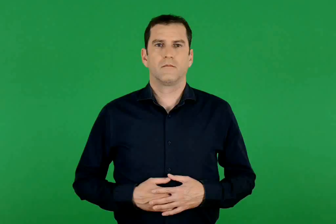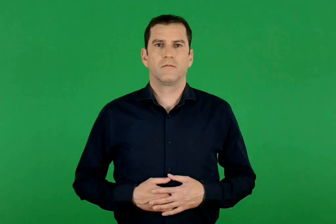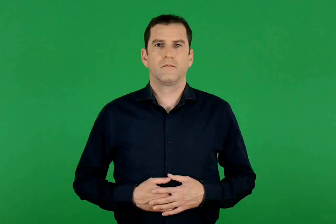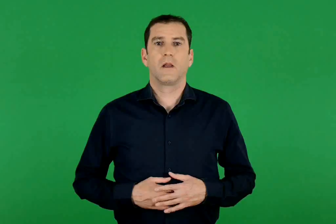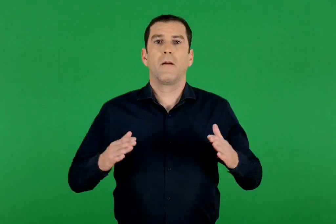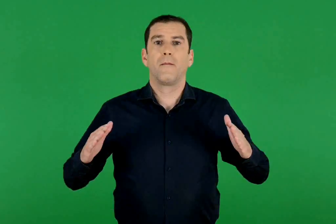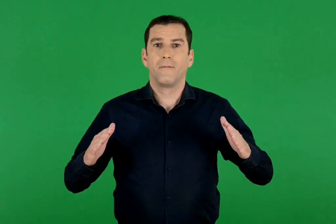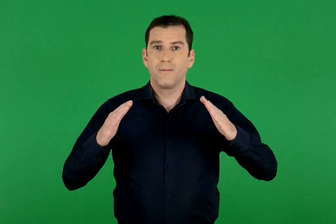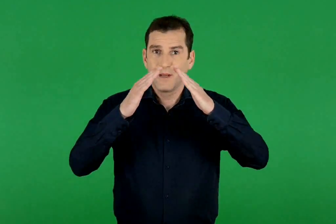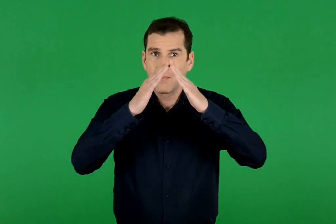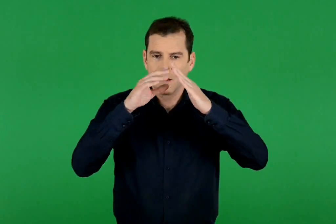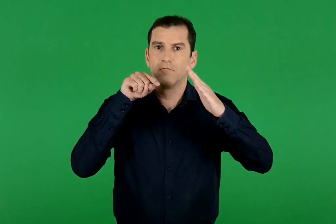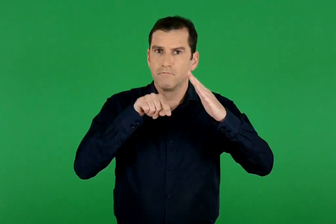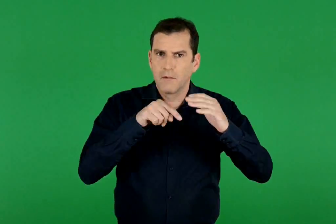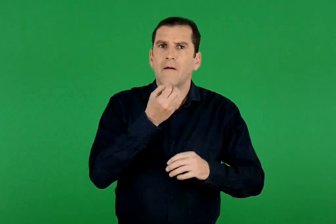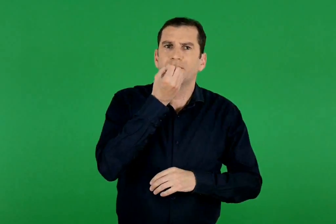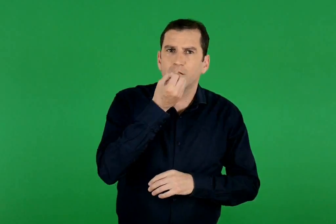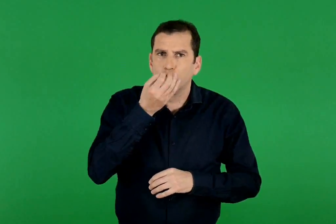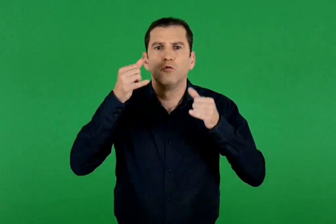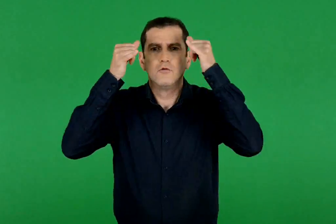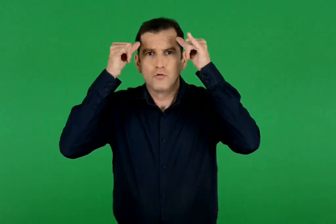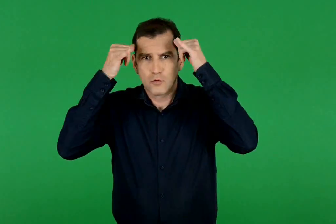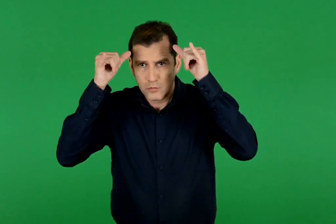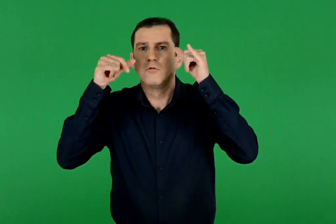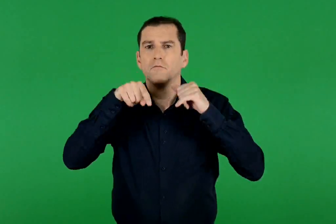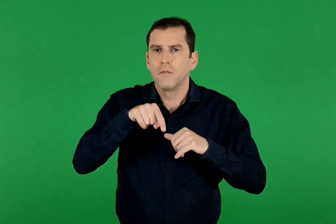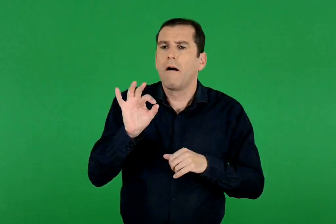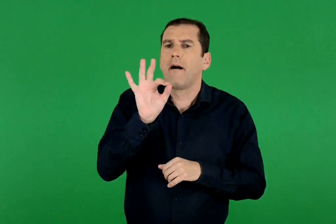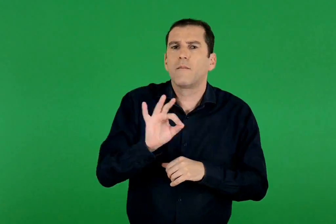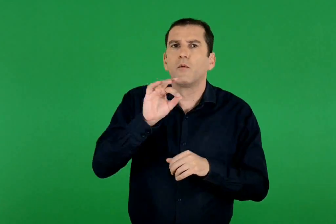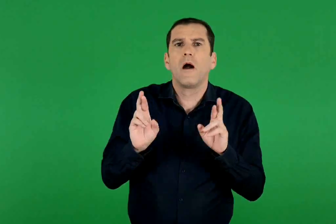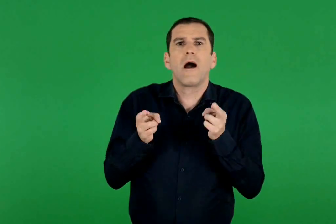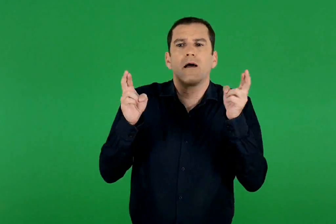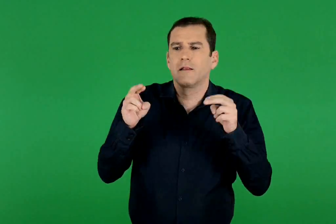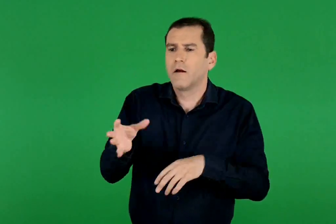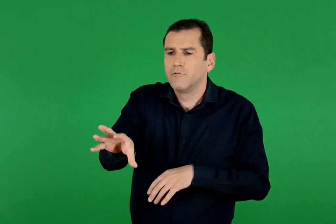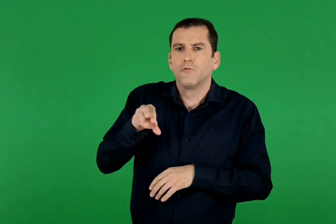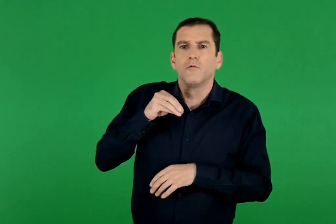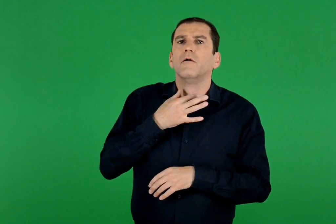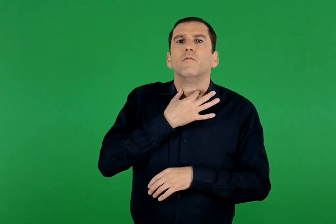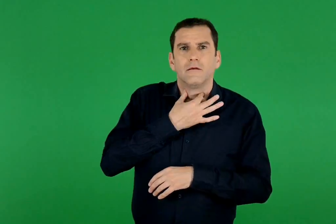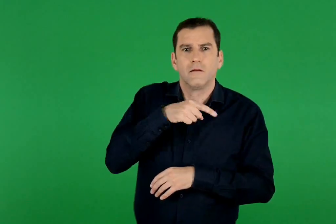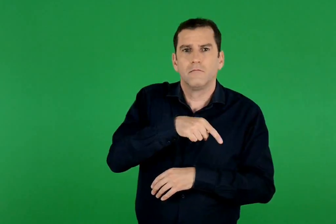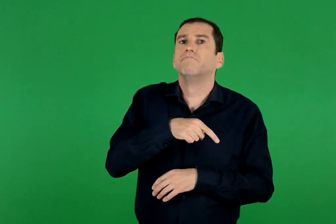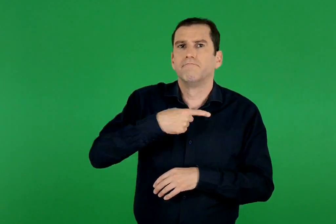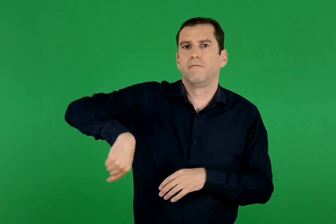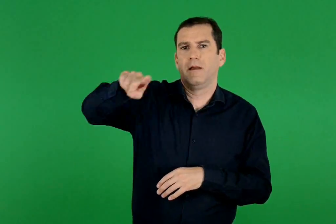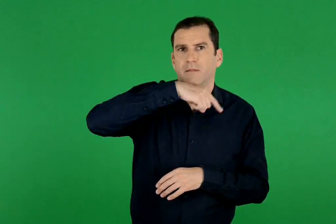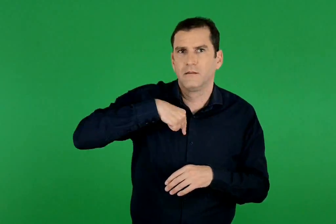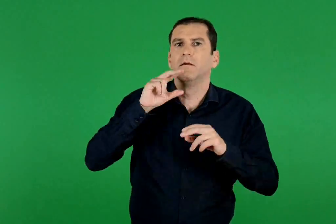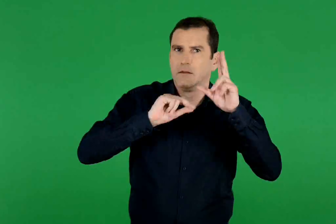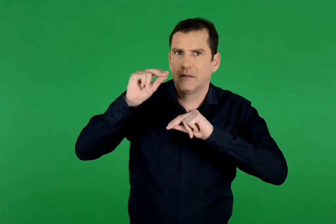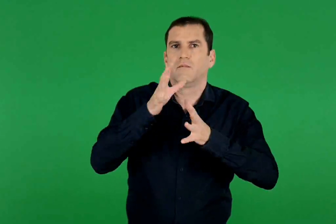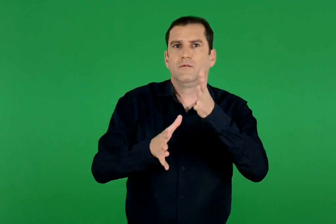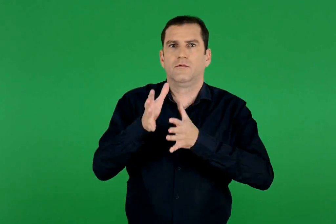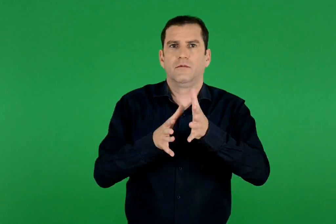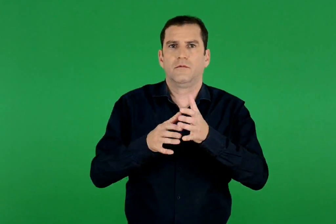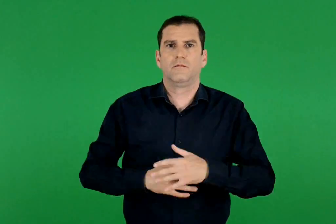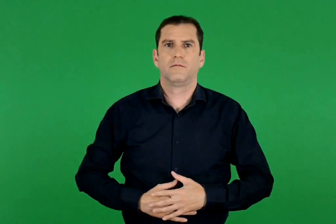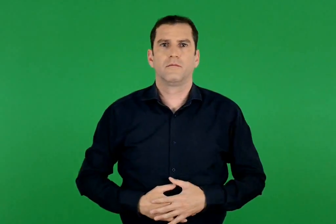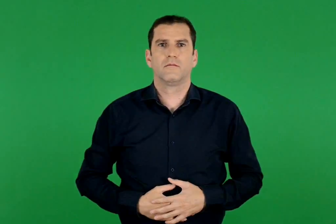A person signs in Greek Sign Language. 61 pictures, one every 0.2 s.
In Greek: συζητάμε από πού παίρνει την ενέργεια που χρειάζεται το κάθε φυτό και ζώο της πυραμίδας.
